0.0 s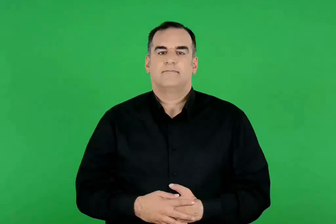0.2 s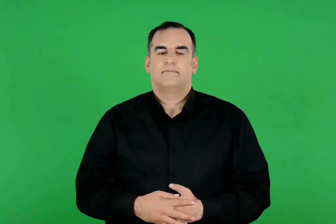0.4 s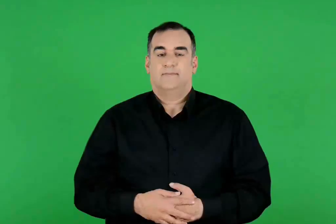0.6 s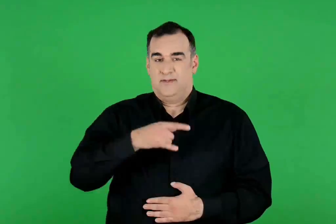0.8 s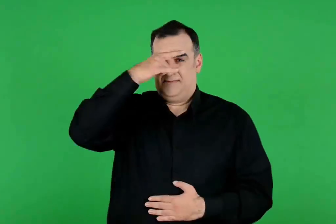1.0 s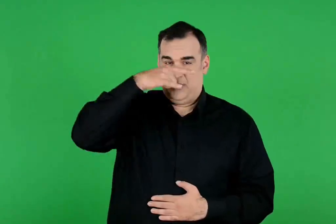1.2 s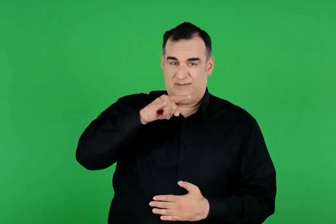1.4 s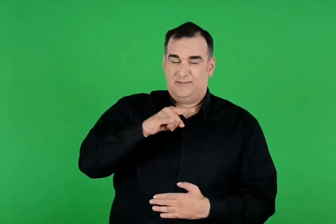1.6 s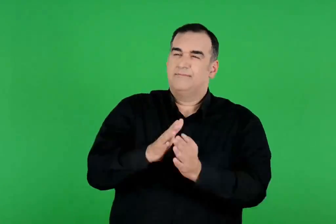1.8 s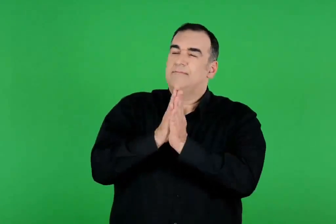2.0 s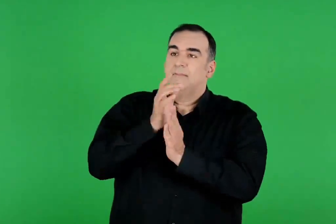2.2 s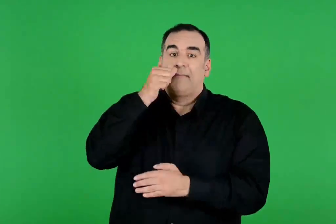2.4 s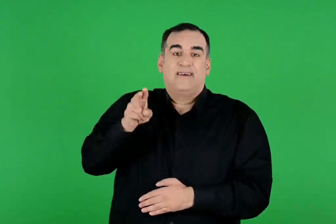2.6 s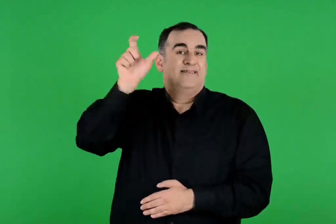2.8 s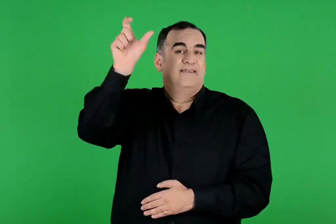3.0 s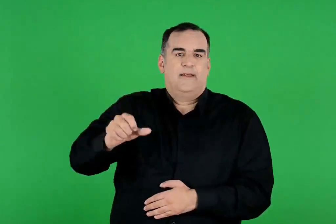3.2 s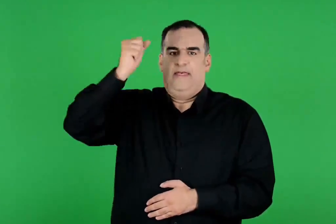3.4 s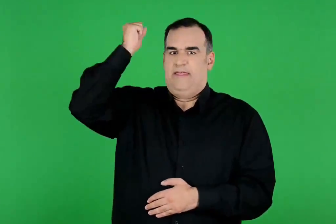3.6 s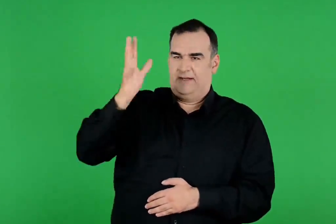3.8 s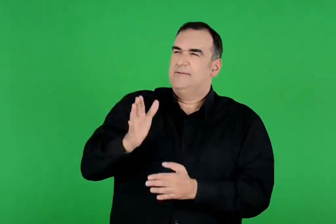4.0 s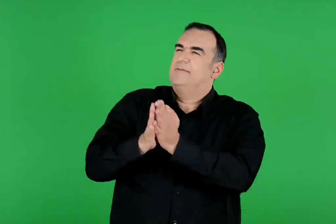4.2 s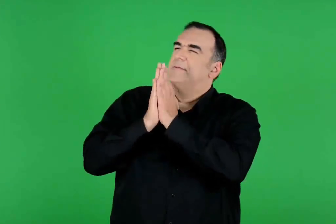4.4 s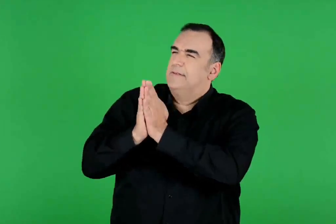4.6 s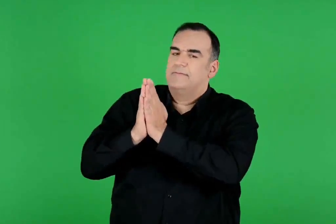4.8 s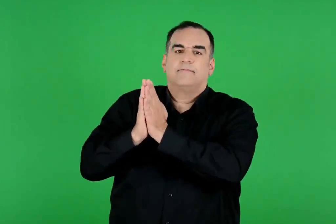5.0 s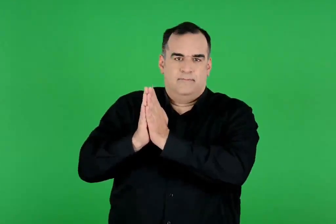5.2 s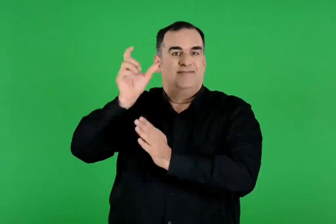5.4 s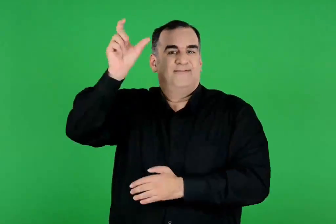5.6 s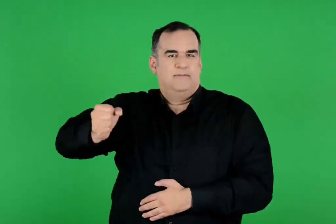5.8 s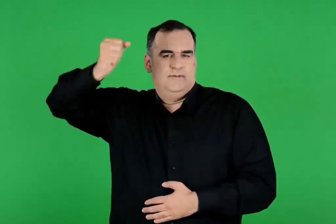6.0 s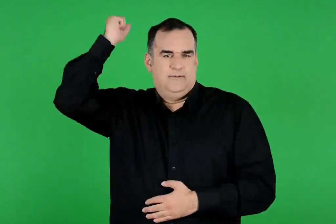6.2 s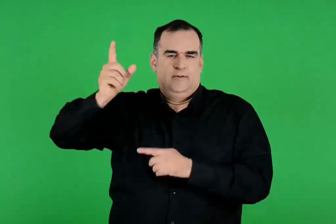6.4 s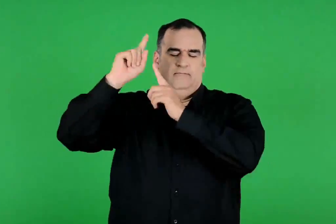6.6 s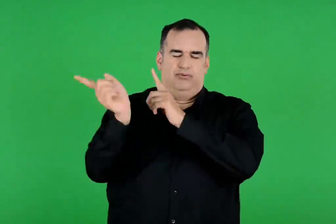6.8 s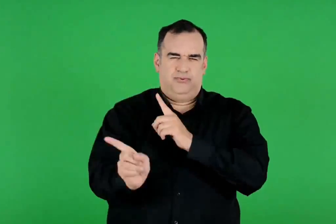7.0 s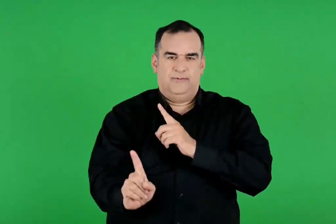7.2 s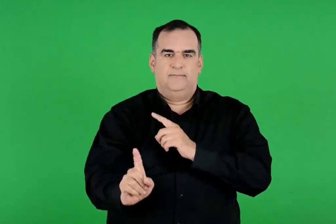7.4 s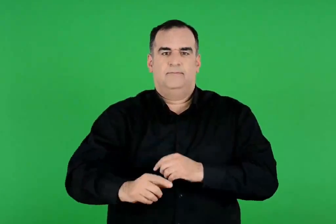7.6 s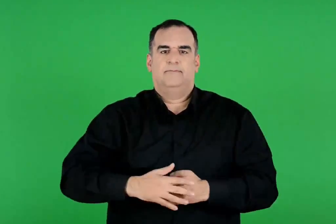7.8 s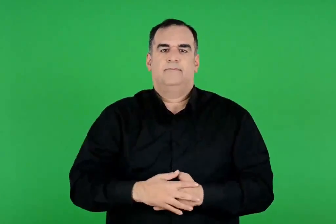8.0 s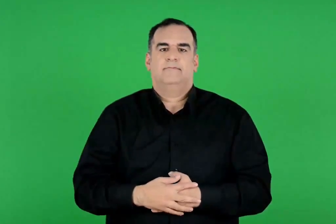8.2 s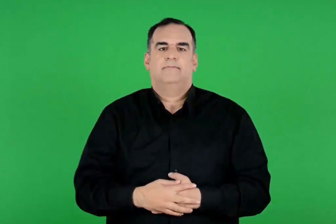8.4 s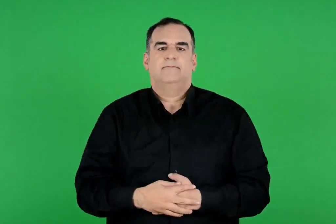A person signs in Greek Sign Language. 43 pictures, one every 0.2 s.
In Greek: ο μίνωας τότε παρακάλεσε τον δία , τον πατέρα του , κι έριξε αστροπελέκι
